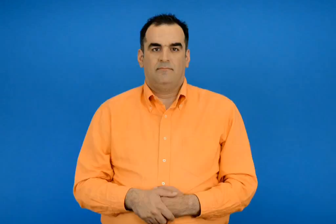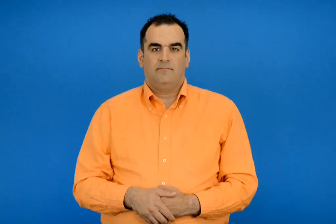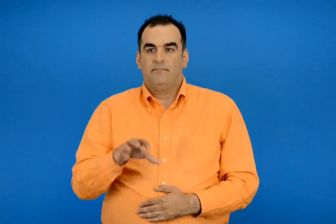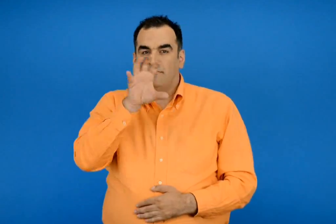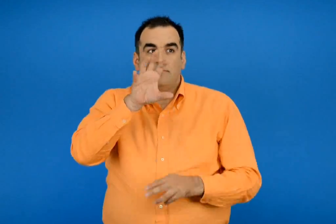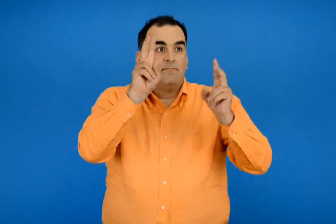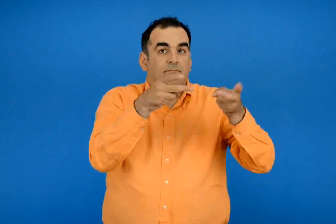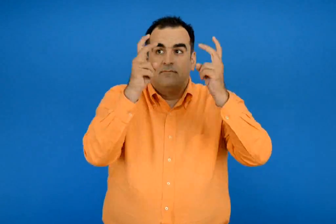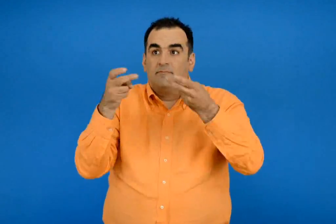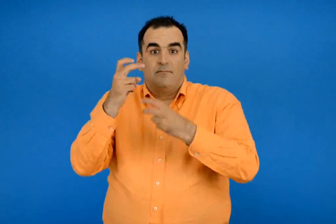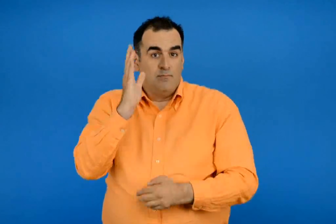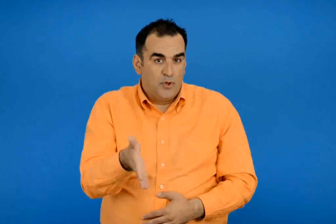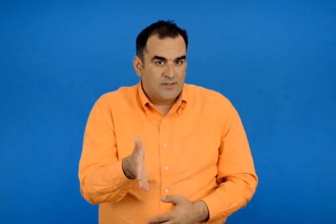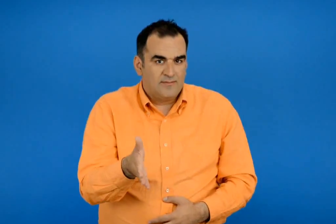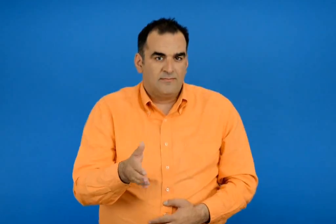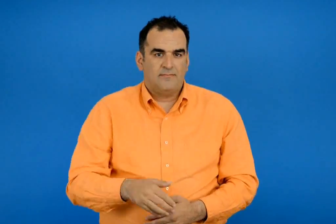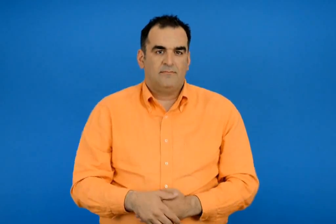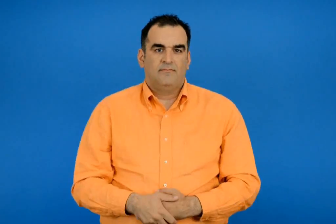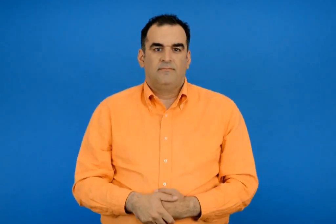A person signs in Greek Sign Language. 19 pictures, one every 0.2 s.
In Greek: μπορείς να τα ανακαλύψεις ;
